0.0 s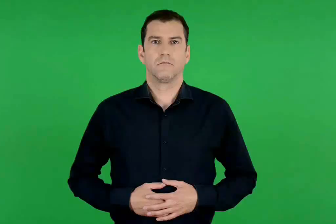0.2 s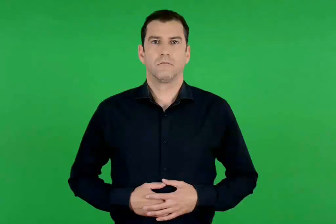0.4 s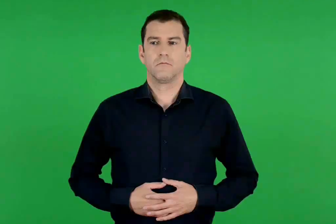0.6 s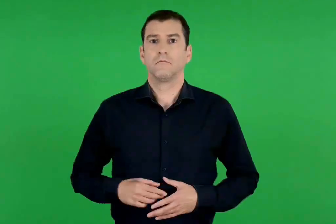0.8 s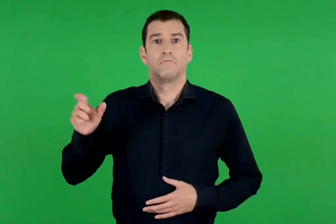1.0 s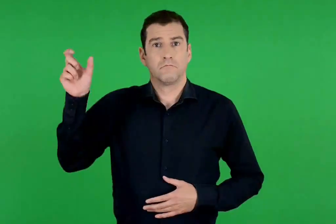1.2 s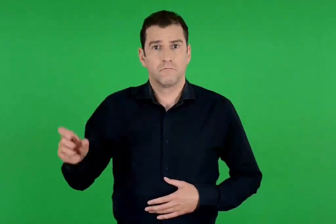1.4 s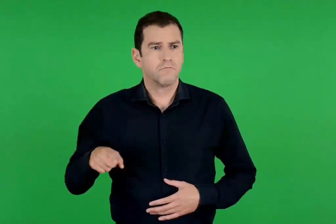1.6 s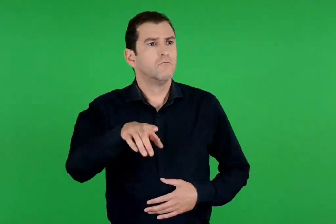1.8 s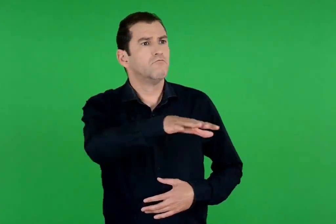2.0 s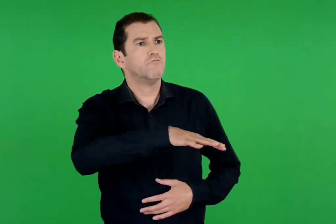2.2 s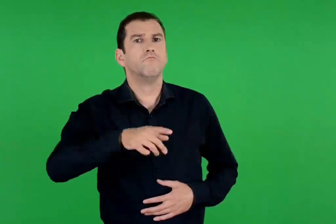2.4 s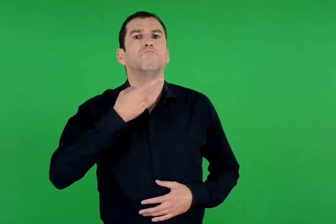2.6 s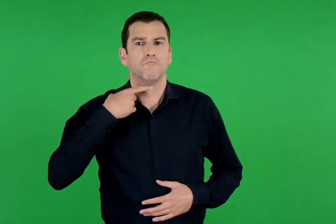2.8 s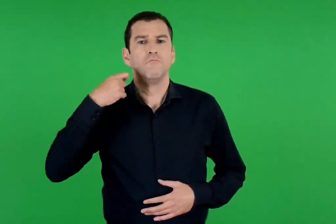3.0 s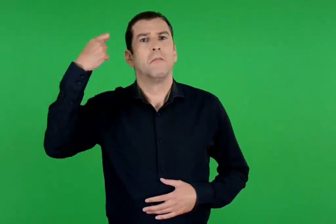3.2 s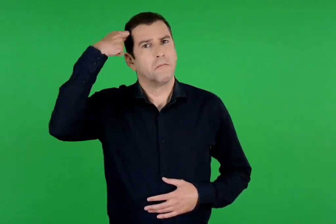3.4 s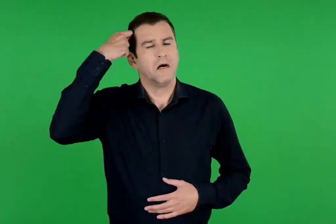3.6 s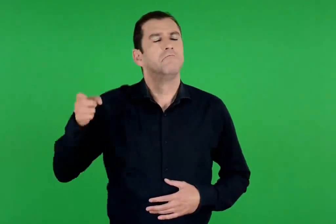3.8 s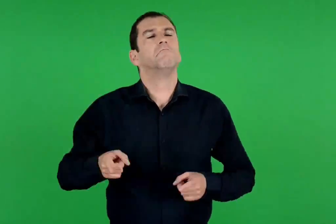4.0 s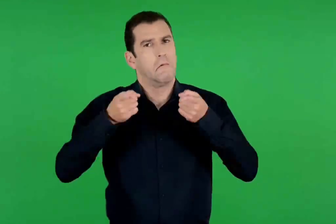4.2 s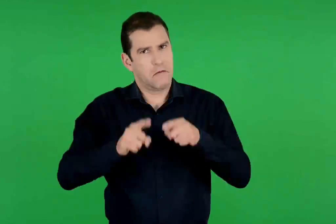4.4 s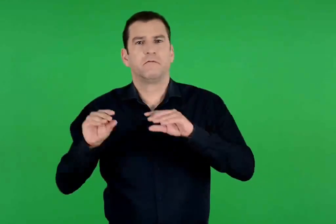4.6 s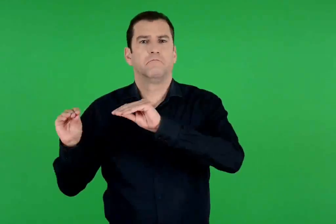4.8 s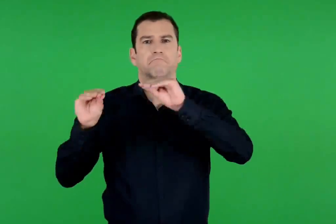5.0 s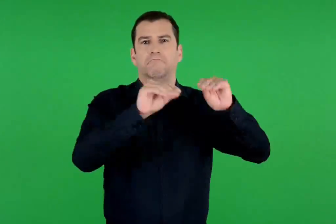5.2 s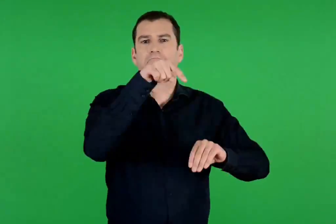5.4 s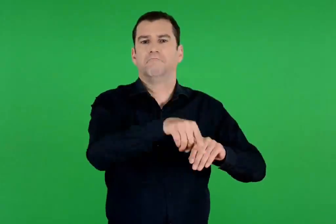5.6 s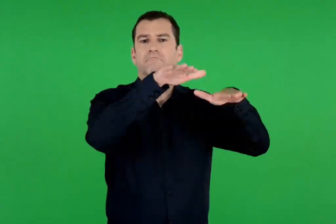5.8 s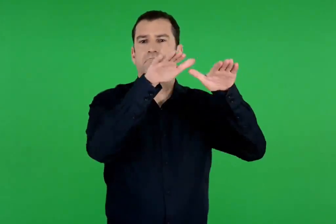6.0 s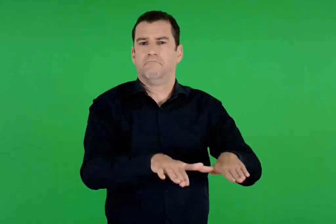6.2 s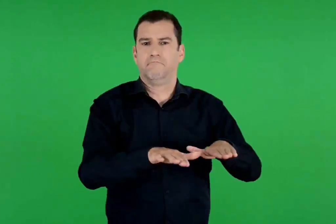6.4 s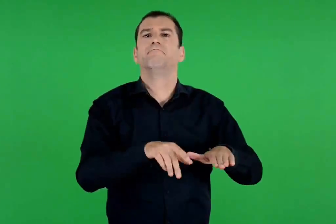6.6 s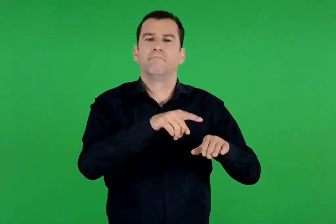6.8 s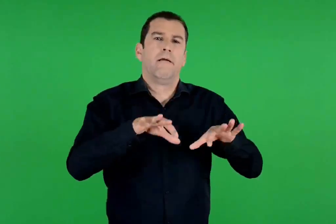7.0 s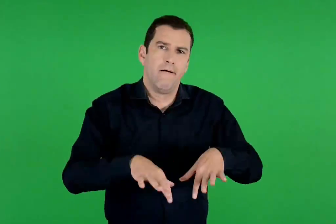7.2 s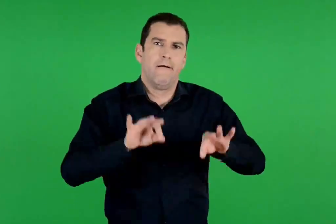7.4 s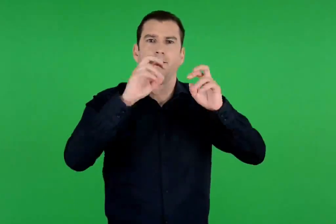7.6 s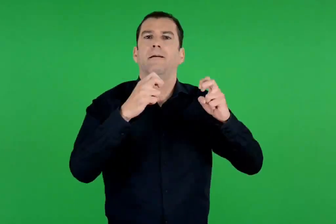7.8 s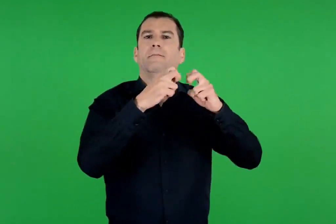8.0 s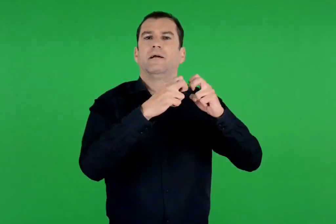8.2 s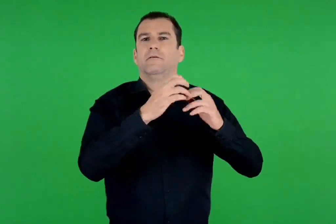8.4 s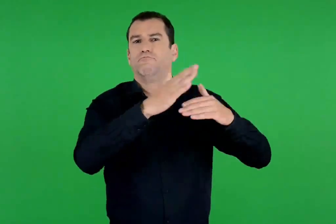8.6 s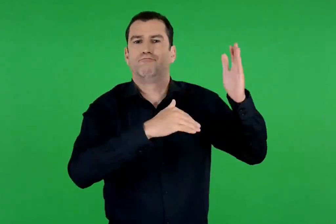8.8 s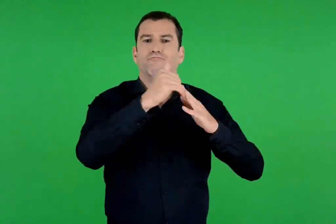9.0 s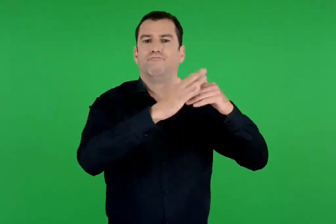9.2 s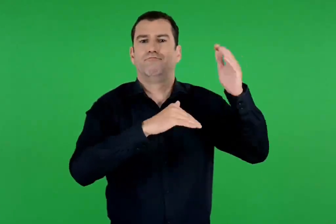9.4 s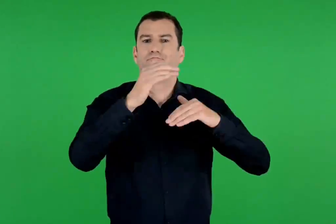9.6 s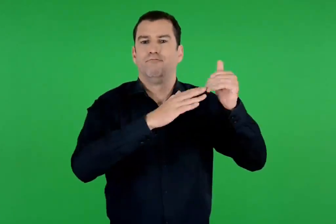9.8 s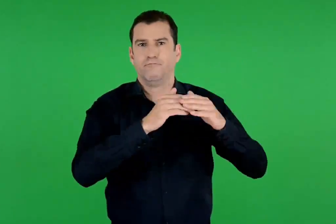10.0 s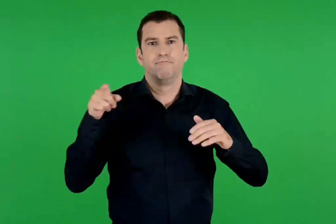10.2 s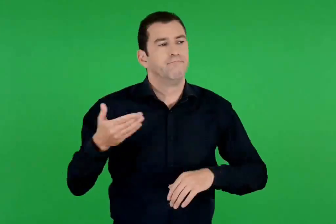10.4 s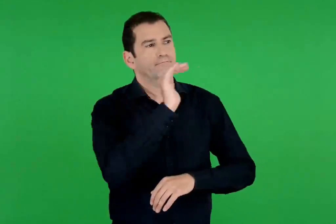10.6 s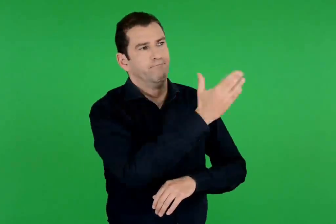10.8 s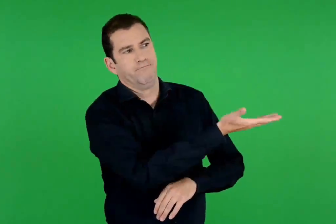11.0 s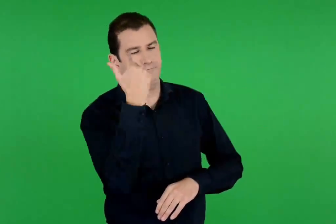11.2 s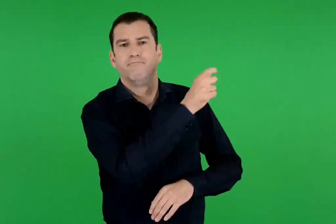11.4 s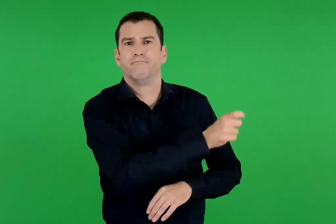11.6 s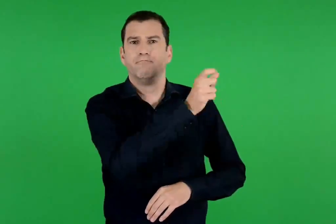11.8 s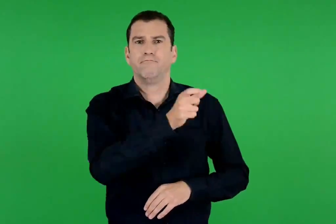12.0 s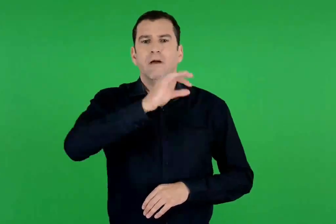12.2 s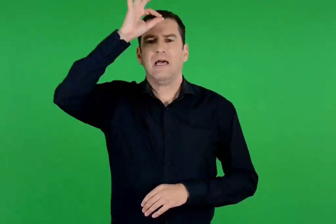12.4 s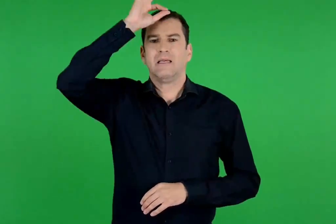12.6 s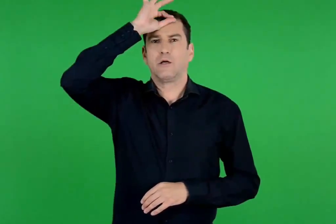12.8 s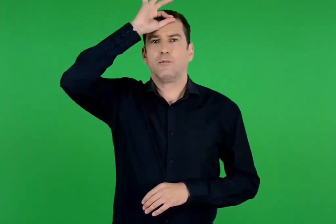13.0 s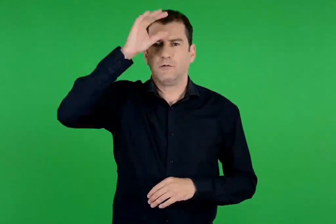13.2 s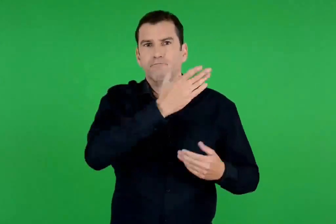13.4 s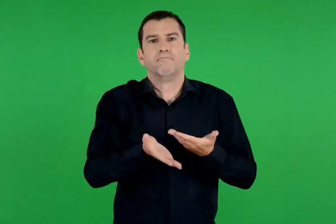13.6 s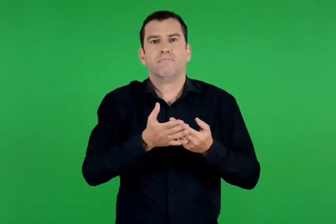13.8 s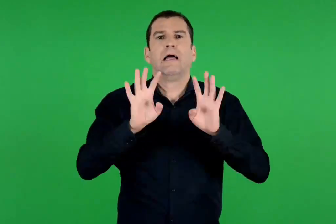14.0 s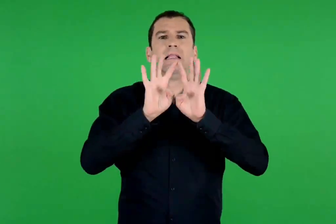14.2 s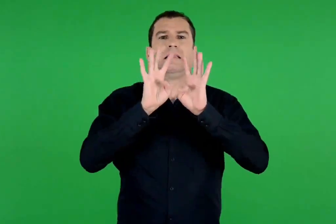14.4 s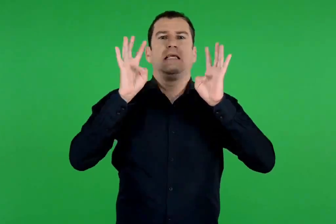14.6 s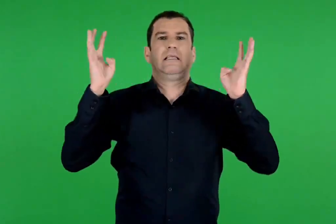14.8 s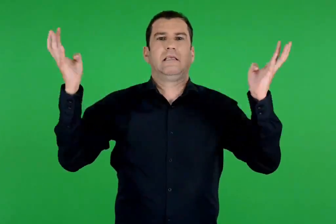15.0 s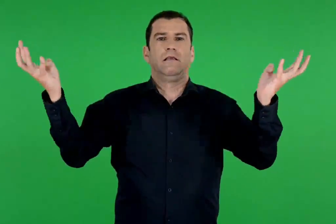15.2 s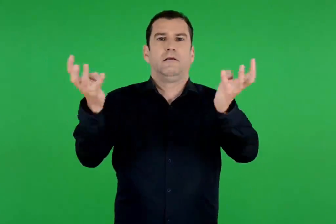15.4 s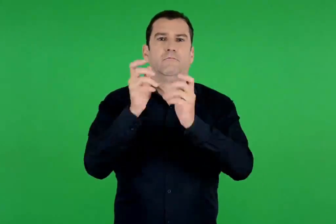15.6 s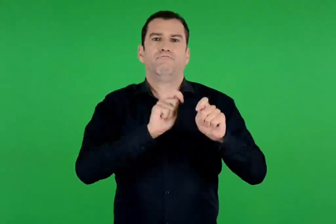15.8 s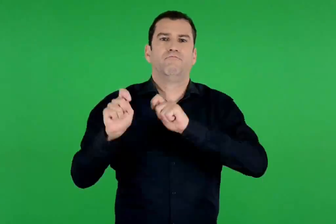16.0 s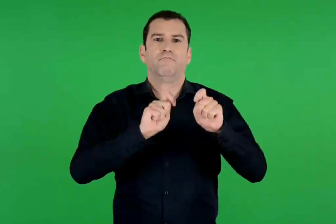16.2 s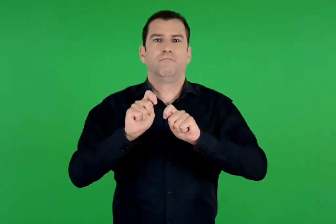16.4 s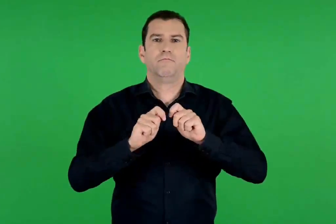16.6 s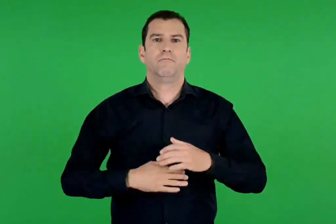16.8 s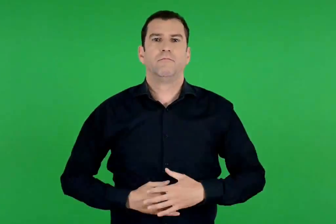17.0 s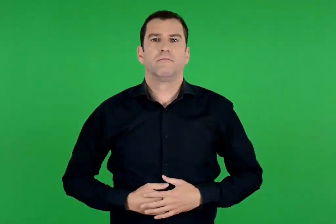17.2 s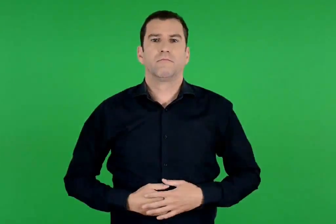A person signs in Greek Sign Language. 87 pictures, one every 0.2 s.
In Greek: του άρεσε το μέρος κι αποφάσισε να εγκατασταθεί εκεί. άρχισε λοιπόν να κτίζει τις μυκήνες. κάλεσε και τους κύκλωπες που έφτιαξαν τα τείχη
